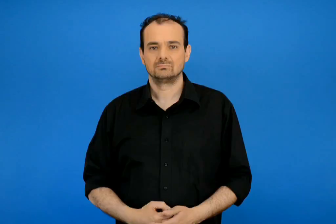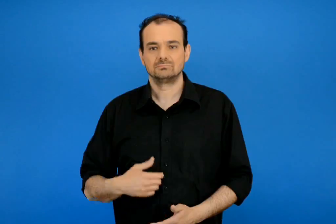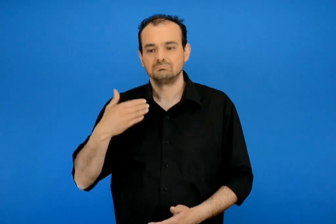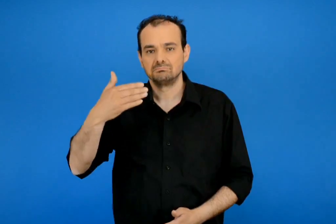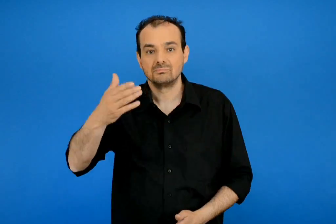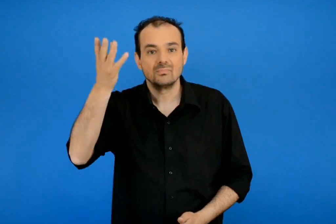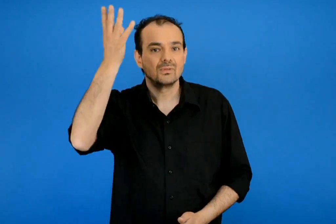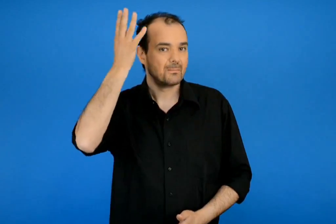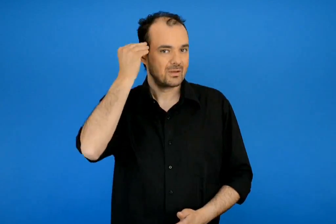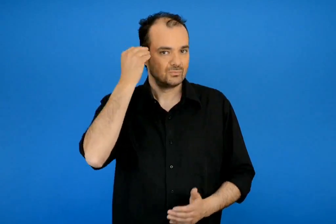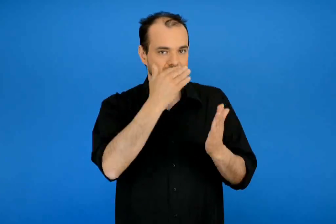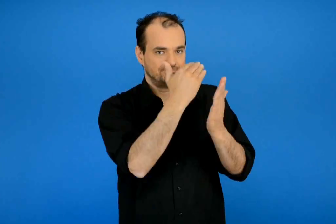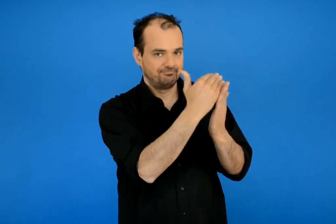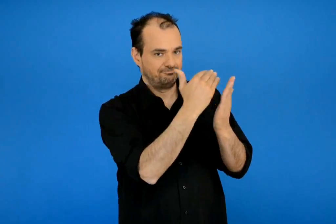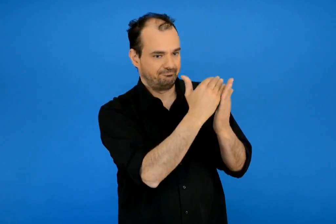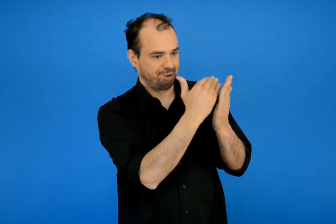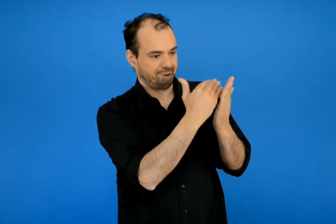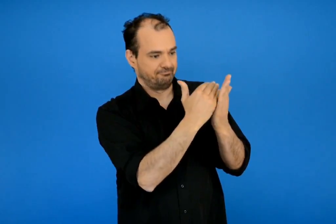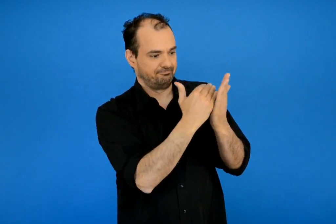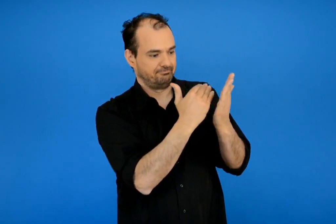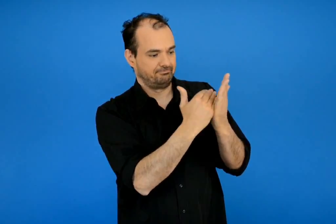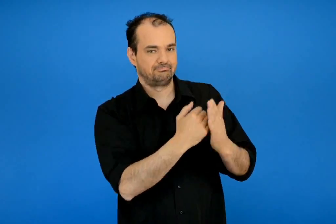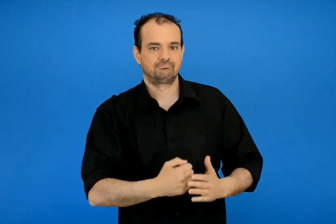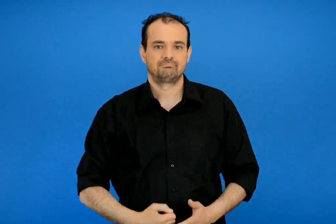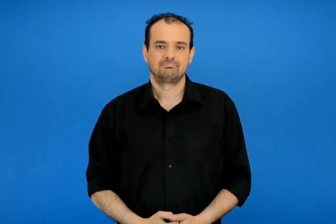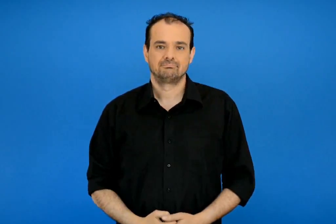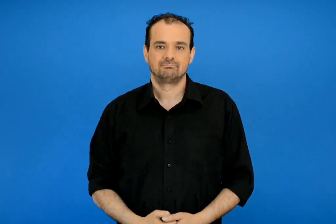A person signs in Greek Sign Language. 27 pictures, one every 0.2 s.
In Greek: τι θα μάθουμε
